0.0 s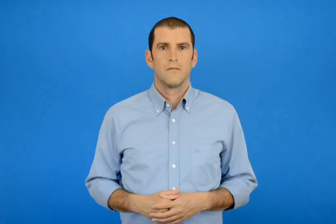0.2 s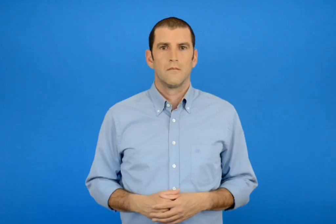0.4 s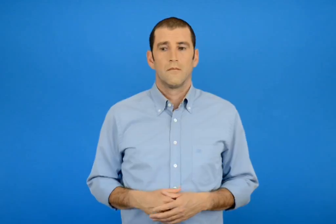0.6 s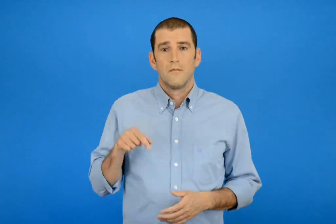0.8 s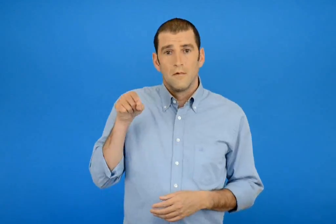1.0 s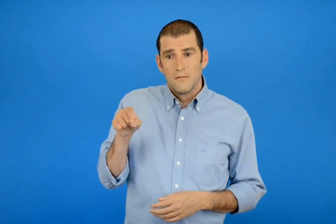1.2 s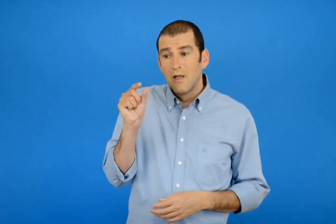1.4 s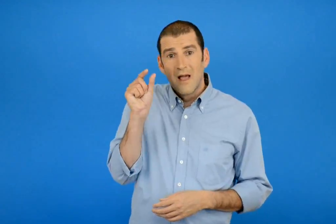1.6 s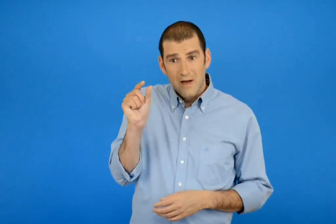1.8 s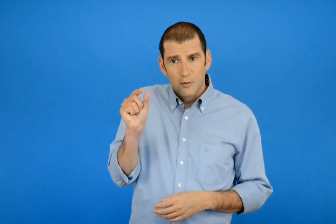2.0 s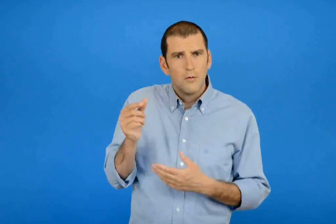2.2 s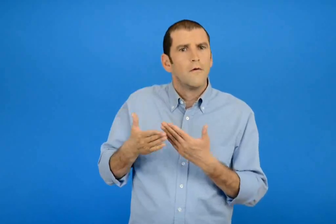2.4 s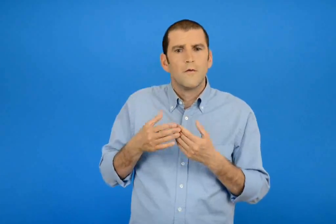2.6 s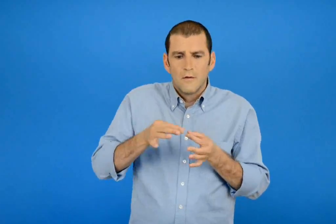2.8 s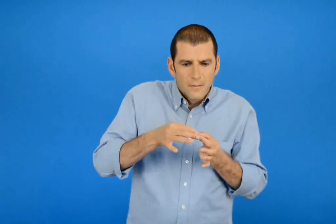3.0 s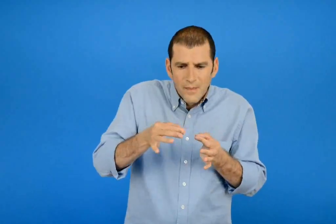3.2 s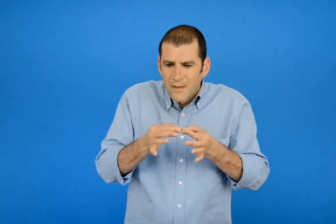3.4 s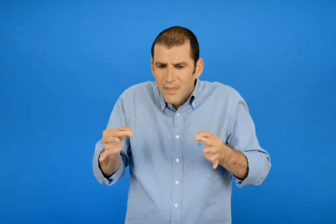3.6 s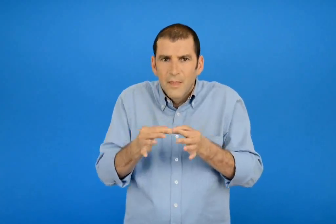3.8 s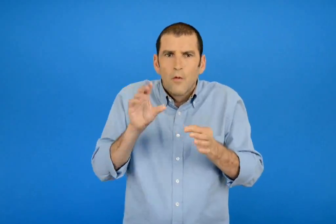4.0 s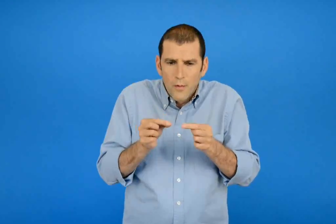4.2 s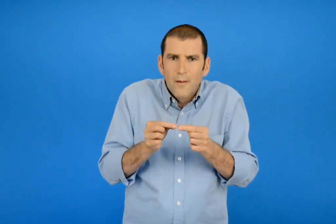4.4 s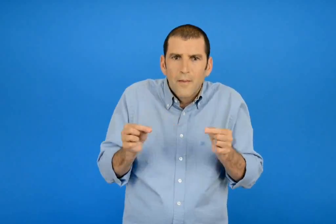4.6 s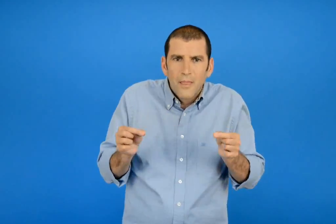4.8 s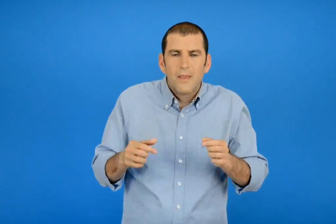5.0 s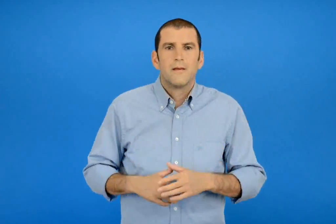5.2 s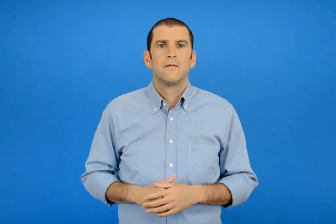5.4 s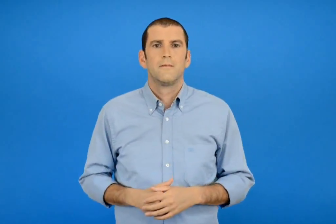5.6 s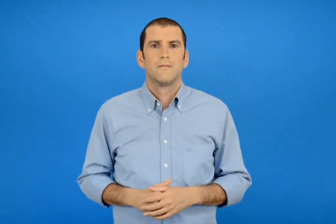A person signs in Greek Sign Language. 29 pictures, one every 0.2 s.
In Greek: με το εκατοστόμετρο μετράμε μικρές αποστάσεις
